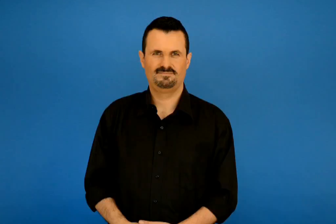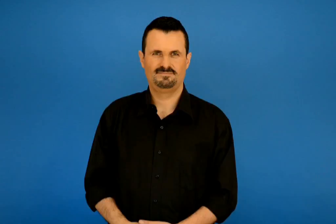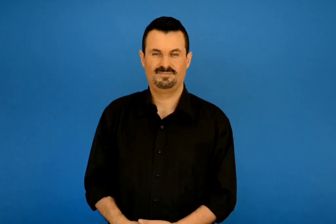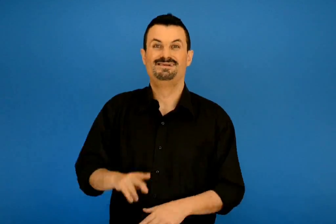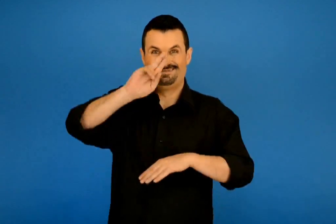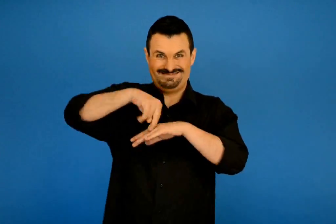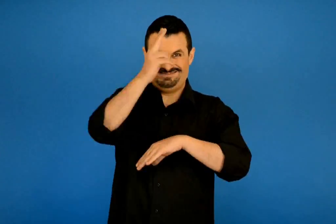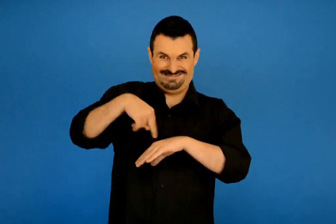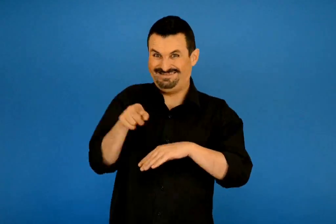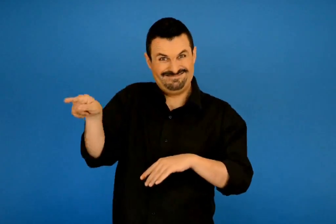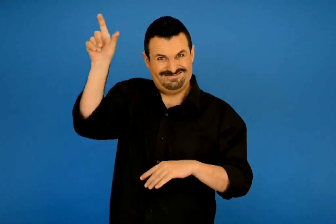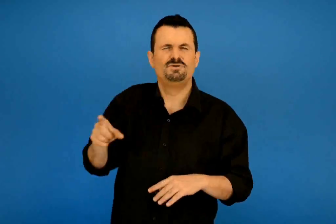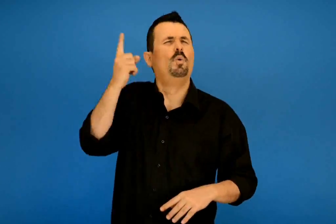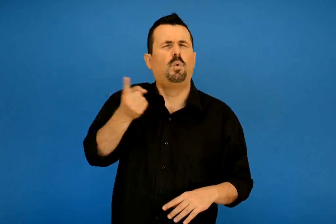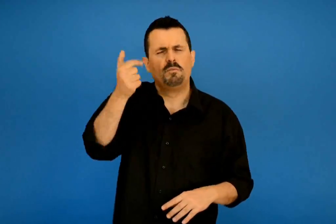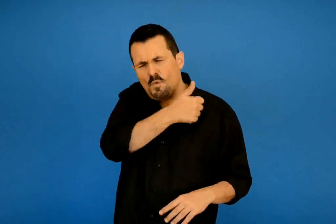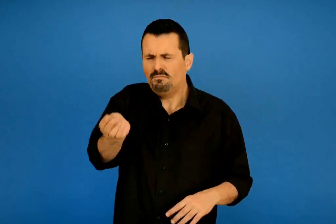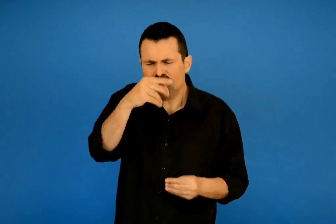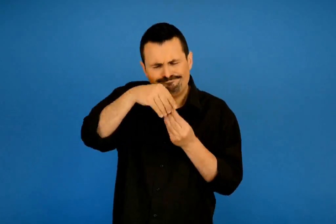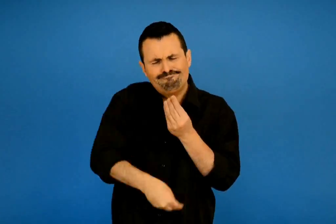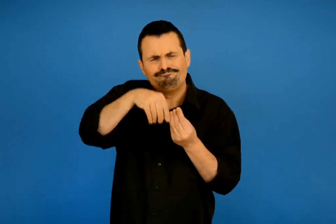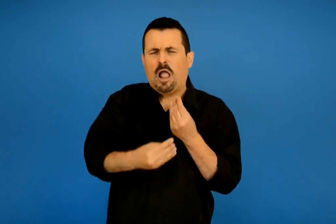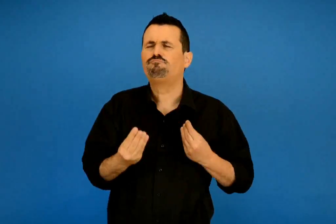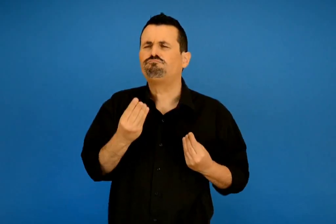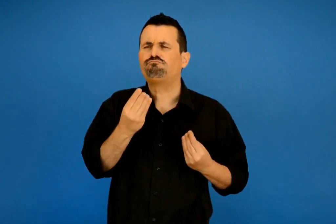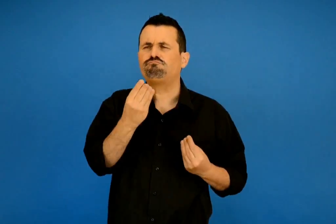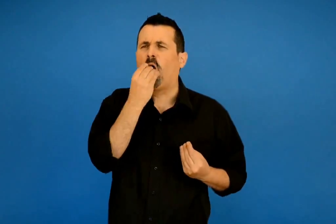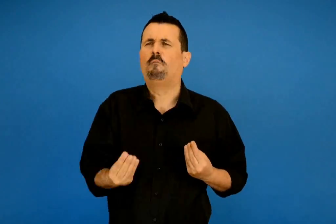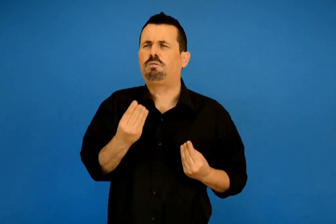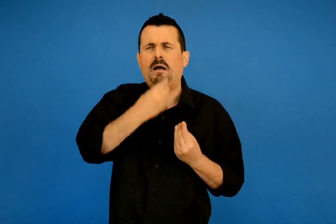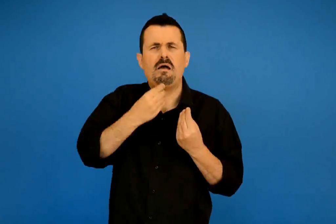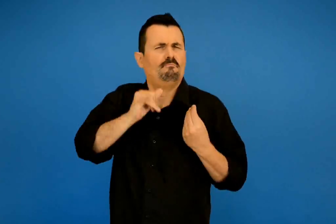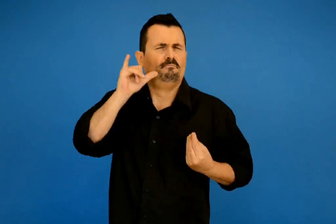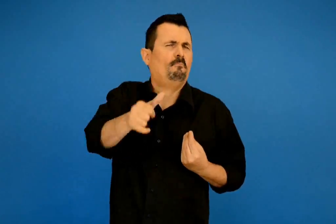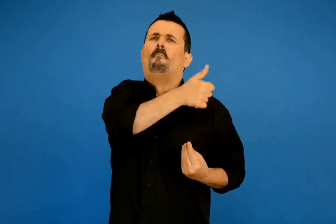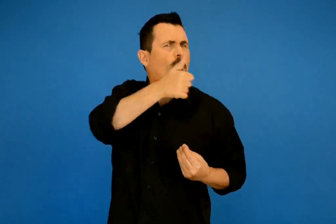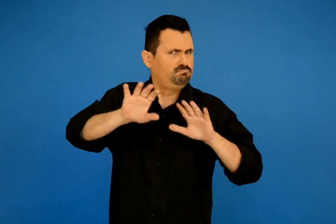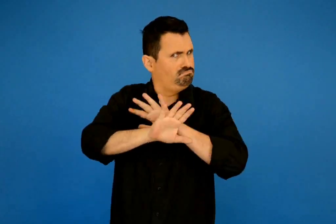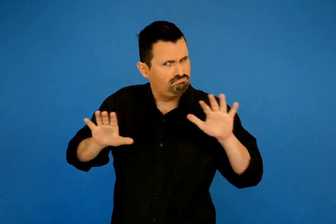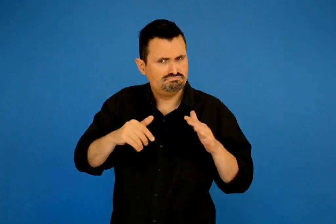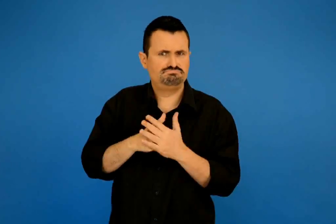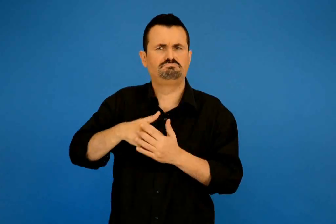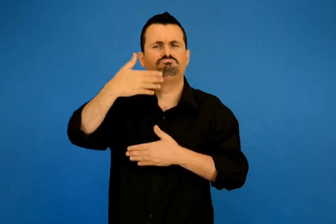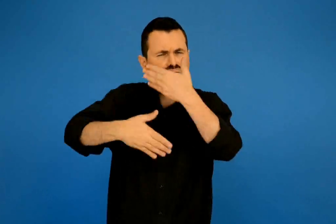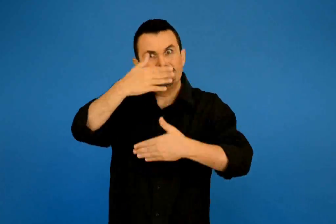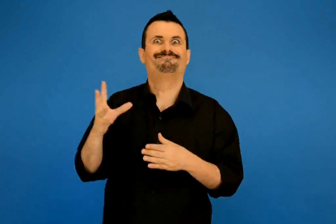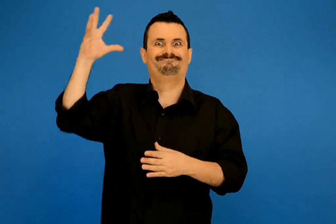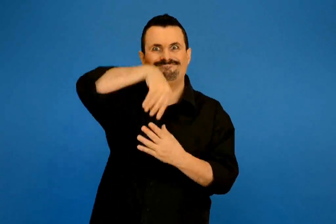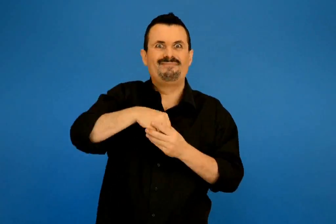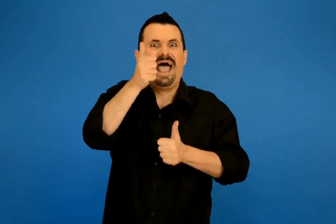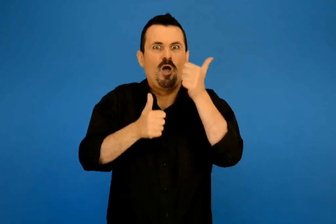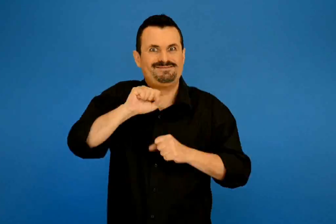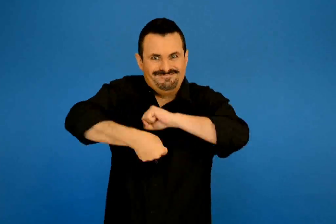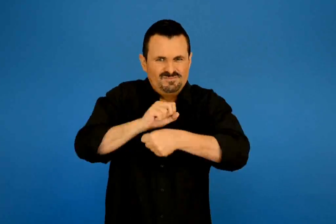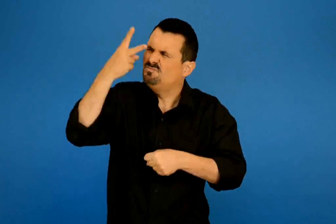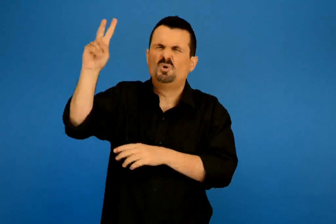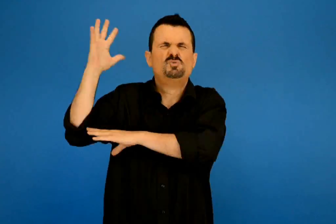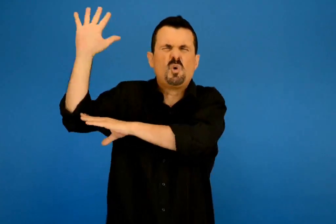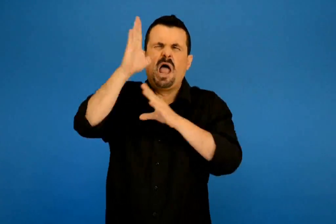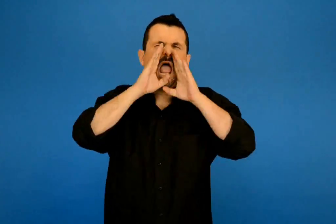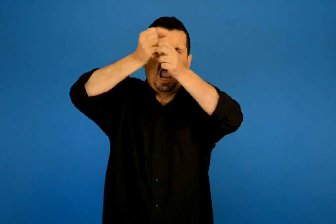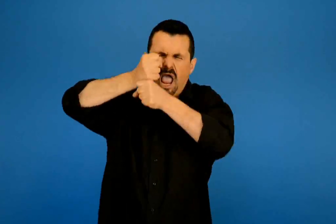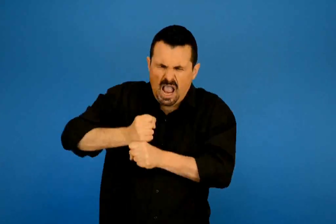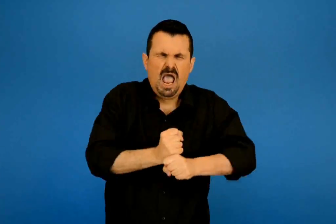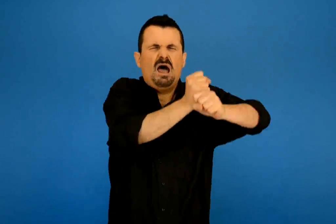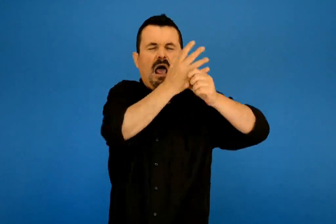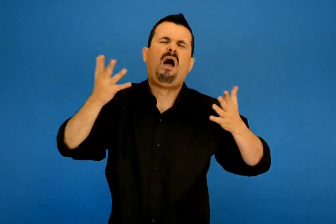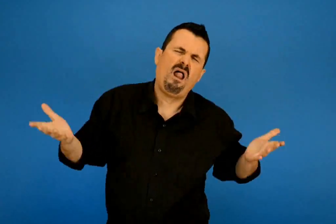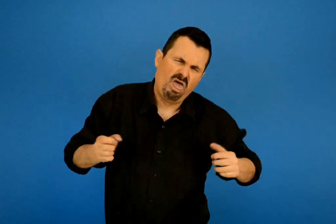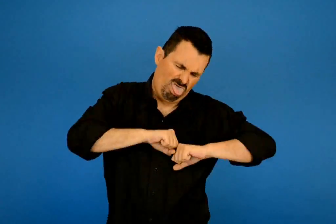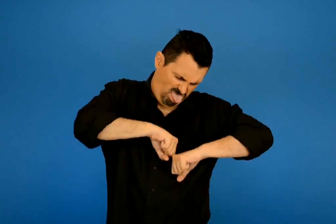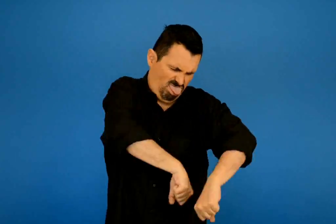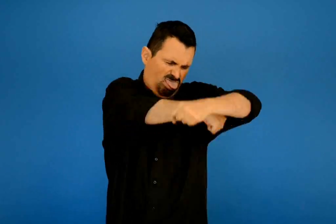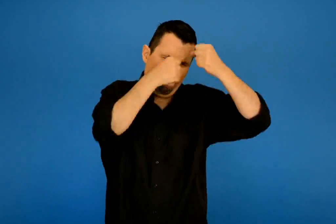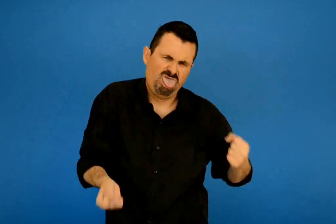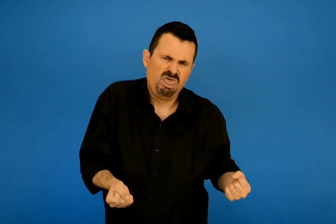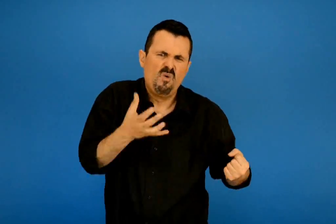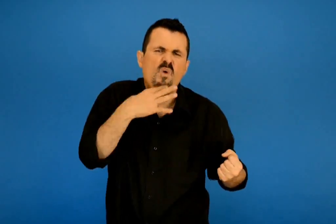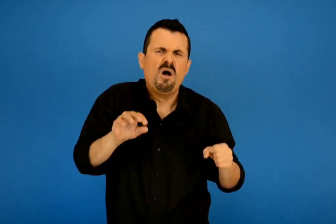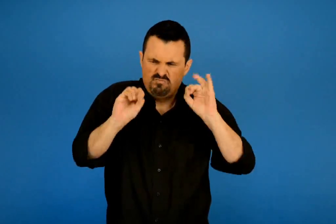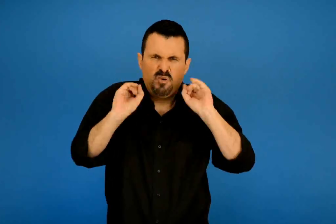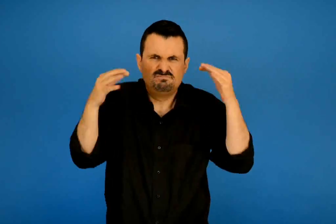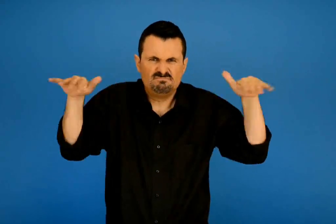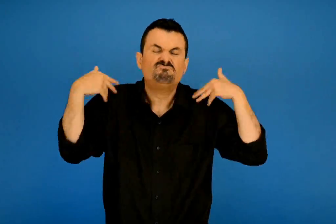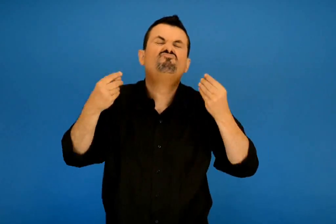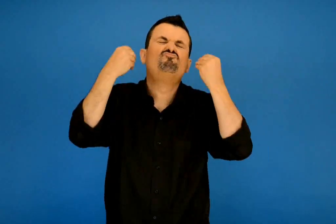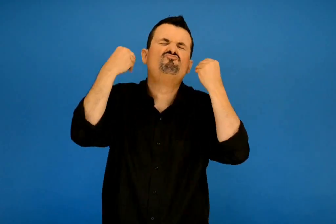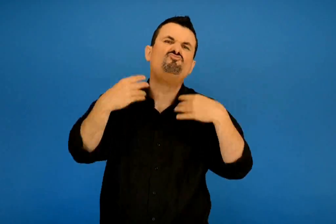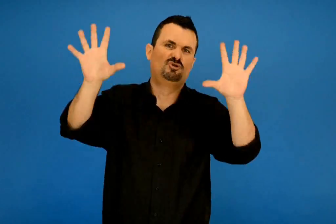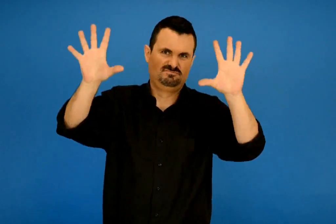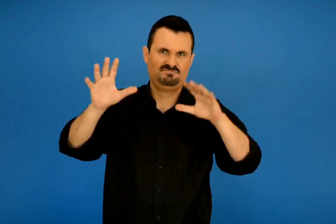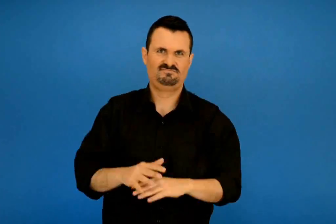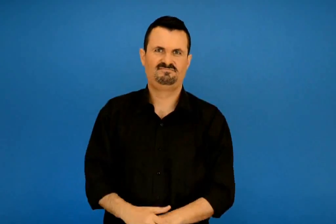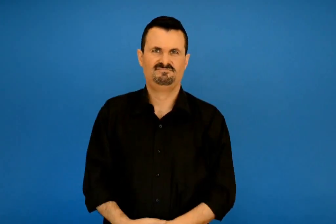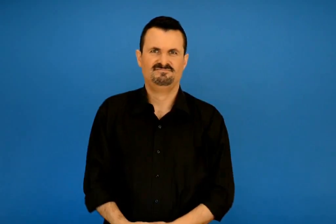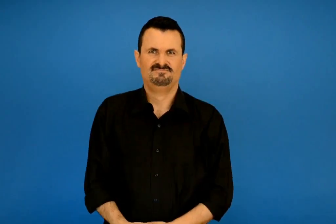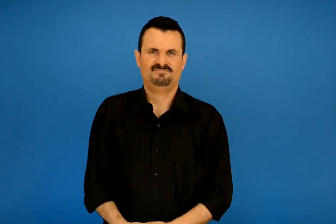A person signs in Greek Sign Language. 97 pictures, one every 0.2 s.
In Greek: η κολοτούμπα που έτρωγε μόνο μπανάνες αποφασίζει να πάρει μέρος στους αγώνες της ζούγκλας αλλά είναι απογοητευμένη γιατί στην προπόνηση τα πάει χαλιά
